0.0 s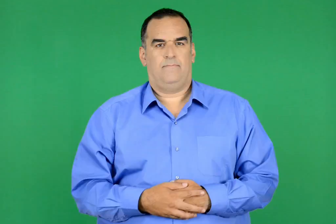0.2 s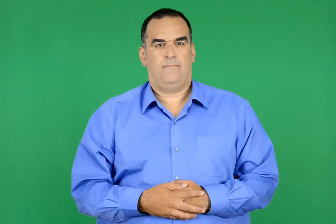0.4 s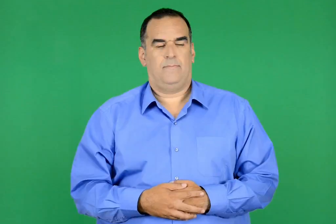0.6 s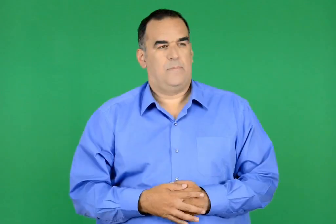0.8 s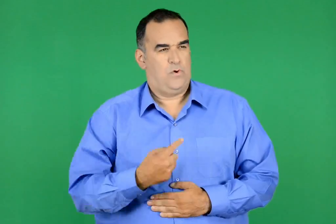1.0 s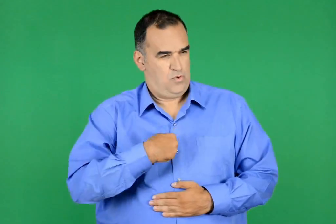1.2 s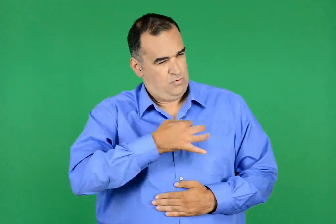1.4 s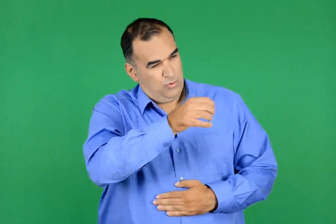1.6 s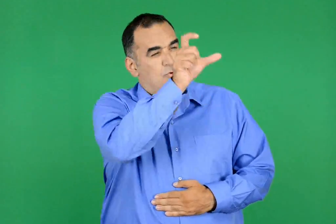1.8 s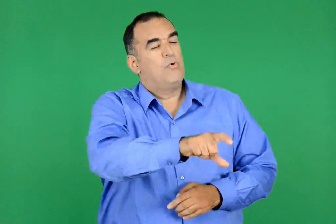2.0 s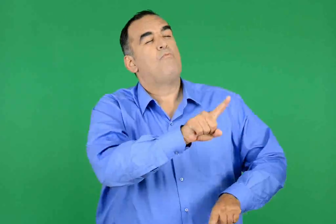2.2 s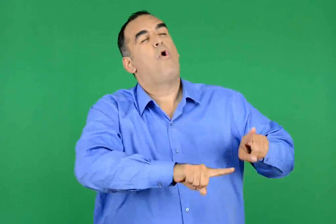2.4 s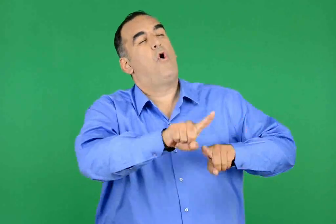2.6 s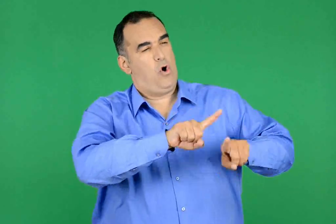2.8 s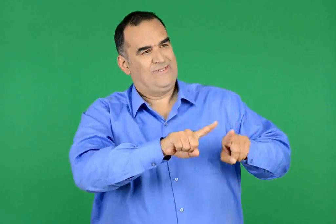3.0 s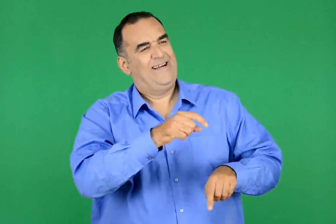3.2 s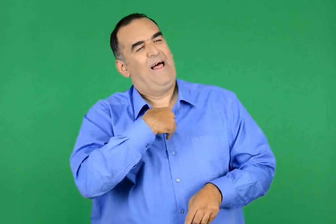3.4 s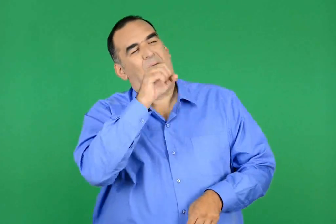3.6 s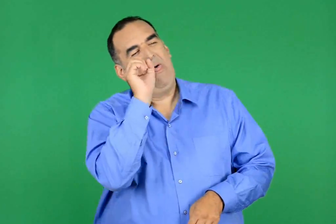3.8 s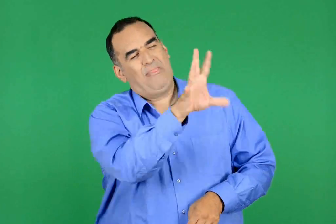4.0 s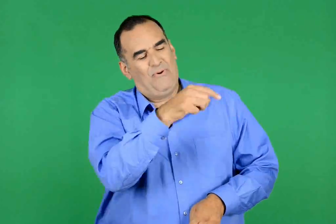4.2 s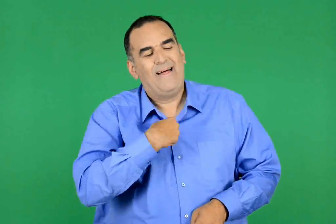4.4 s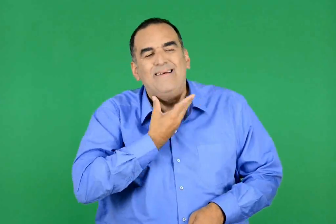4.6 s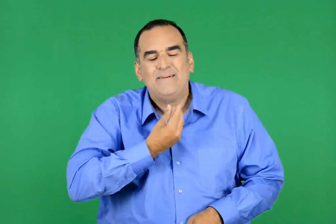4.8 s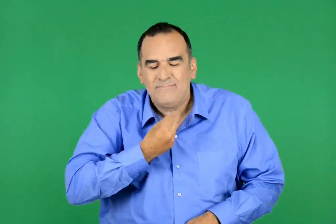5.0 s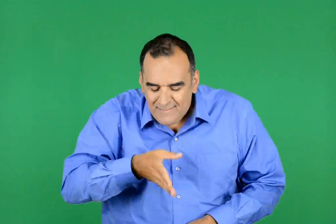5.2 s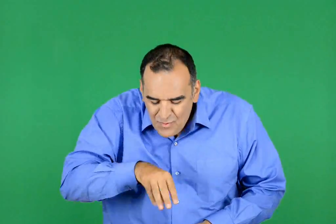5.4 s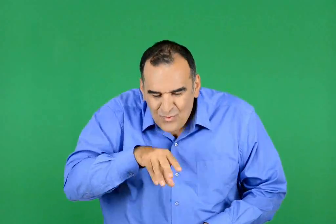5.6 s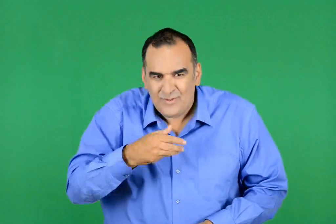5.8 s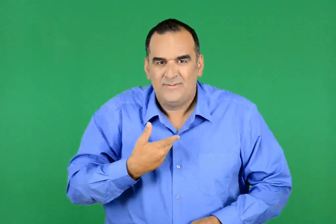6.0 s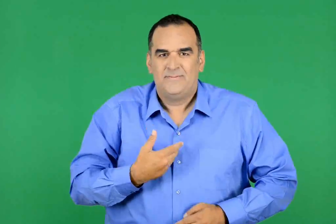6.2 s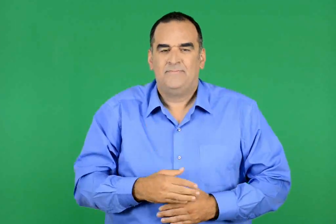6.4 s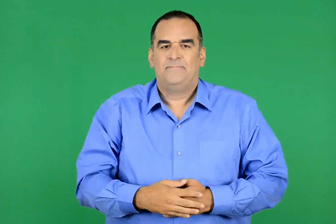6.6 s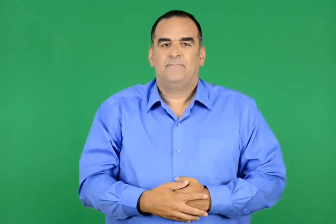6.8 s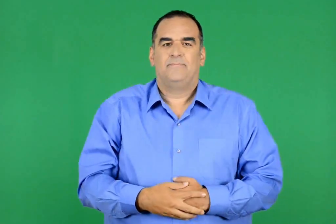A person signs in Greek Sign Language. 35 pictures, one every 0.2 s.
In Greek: θα σου έλεγα τώρα τι είσαι , αλλά έχε χάρη που διψάω
